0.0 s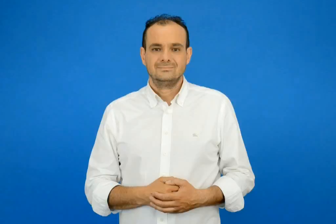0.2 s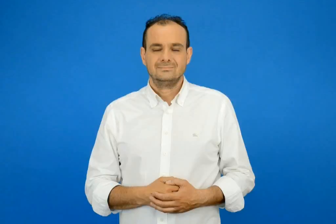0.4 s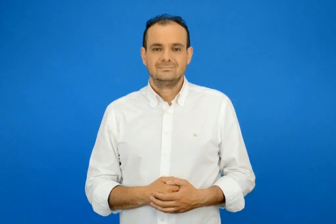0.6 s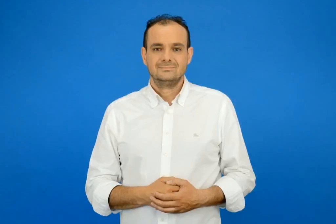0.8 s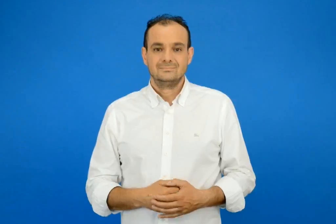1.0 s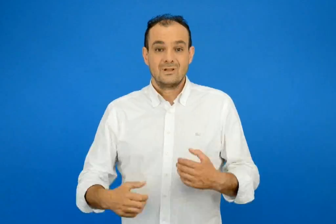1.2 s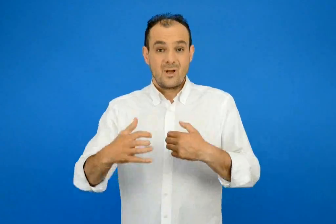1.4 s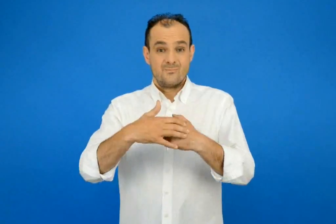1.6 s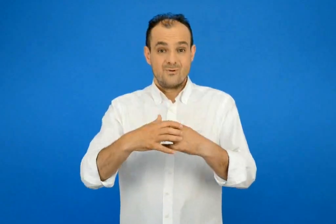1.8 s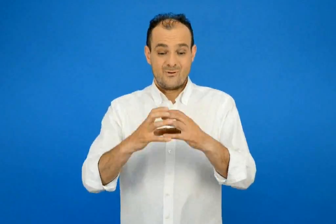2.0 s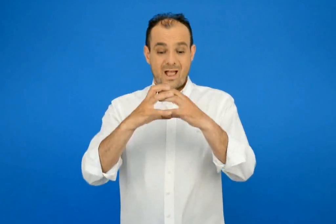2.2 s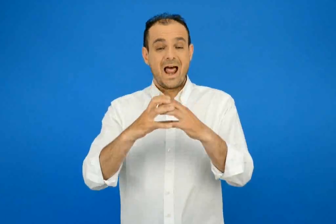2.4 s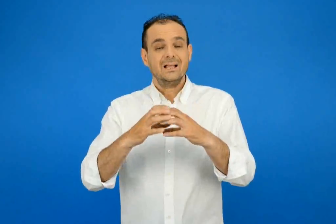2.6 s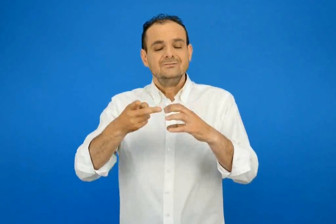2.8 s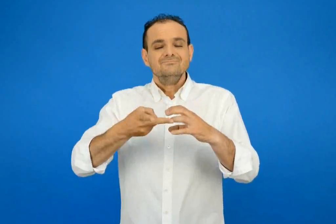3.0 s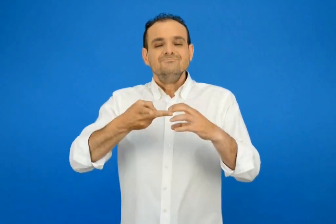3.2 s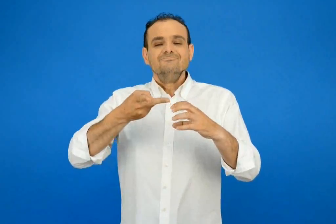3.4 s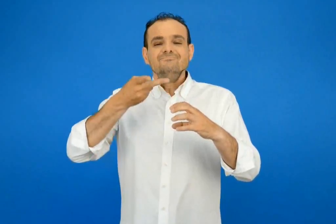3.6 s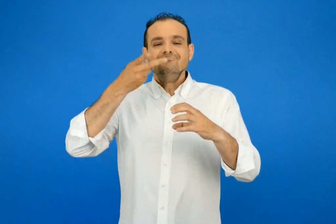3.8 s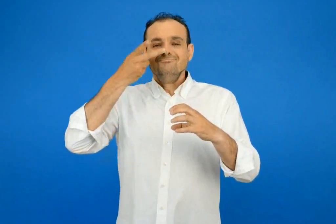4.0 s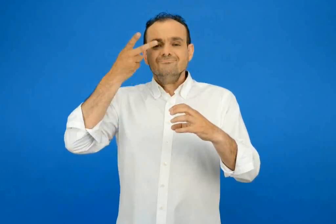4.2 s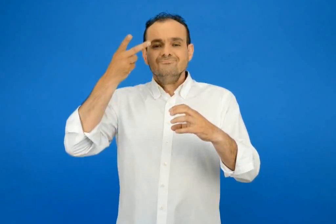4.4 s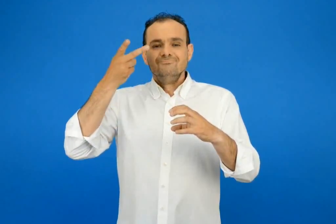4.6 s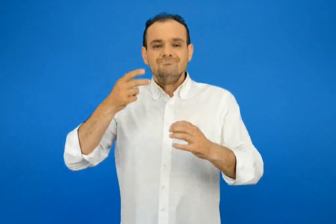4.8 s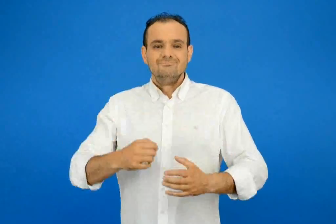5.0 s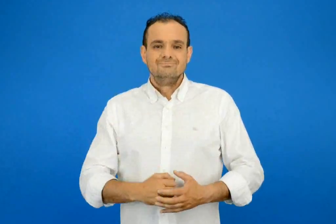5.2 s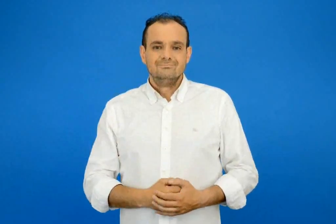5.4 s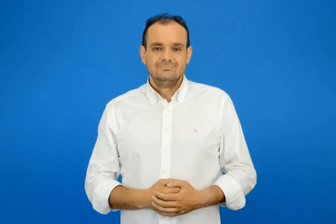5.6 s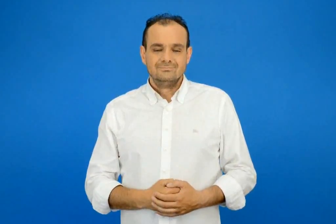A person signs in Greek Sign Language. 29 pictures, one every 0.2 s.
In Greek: το μυρωδάτο πορτοκαλί
